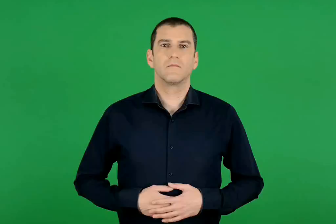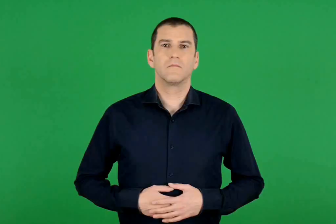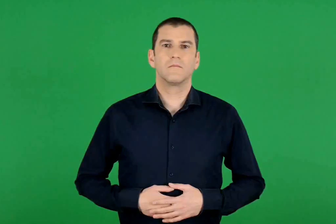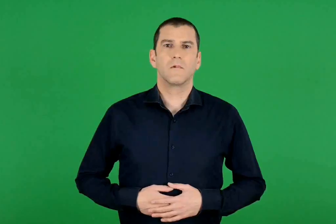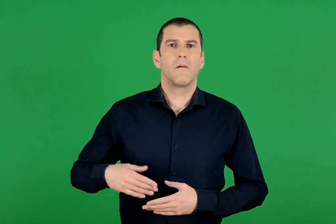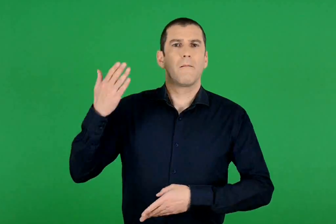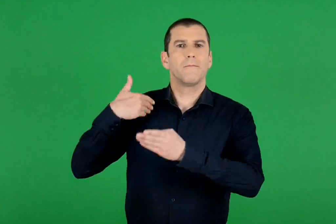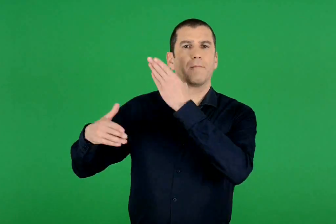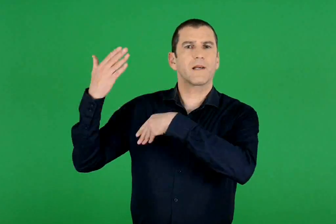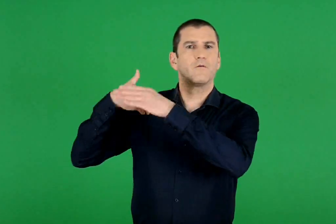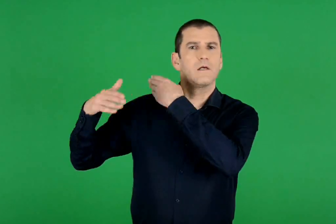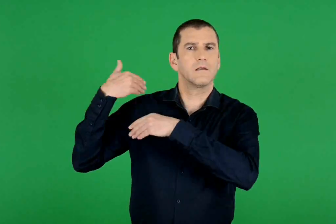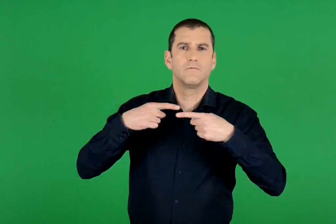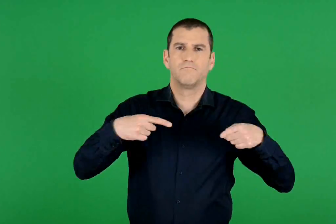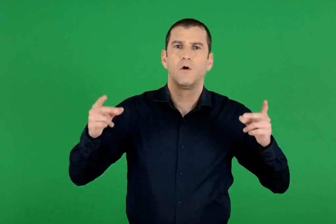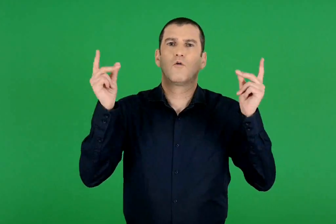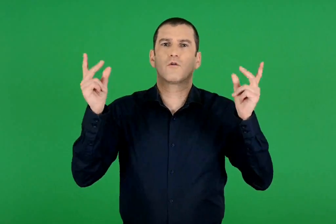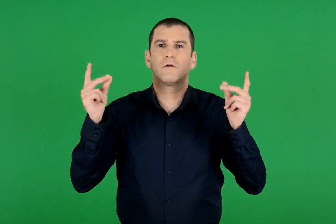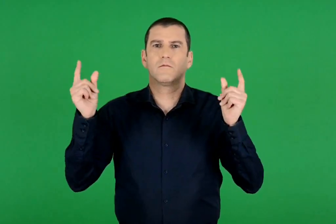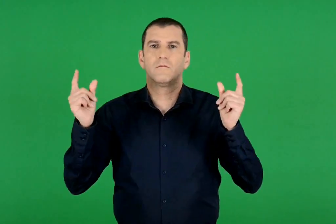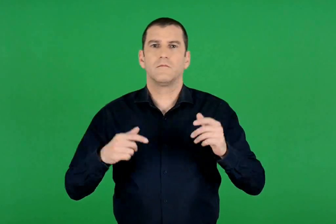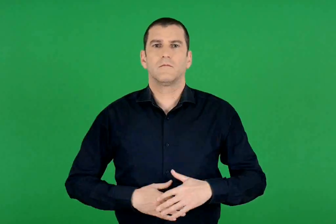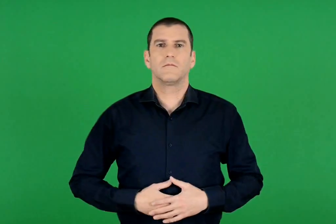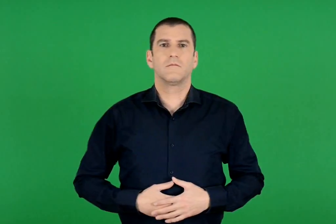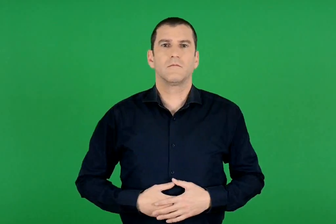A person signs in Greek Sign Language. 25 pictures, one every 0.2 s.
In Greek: παραδοσιακοί χοροί
